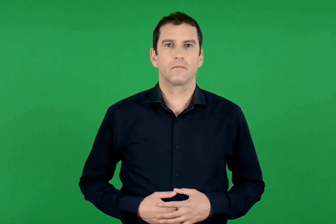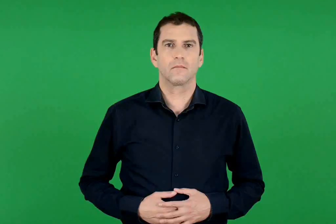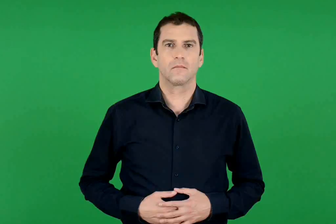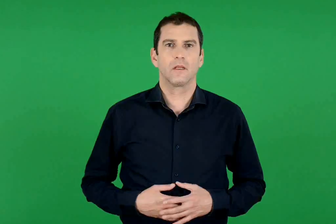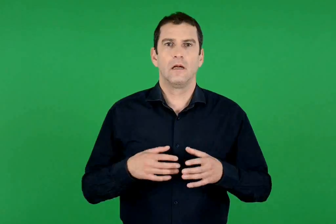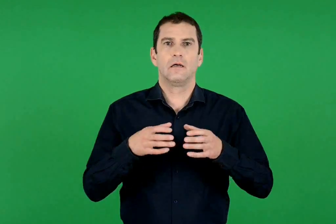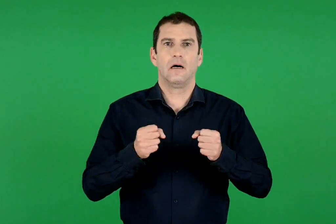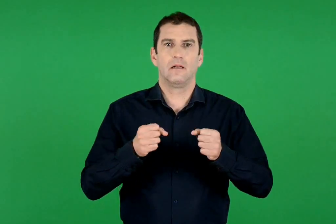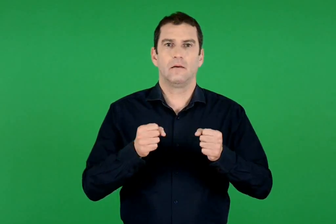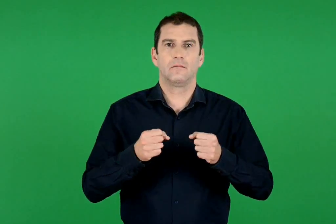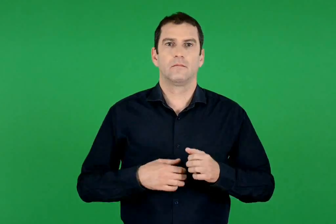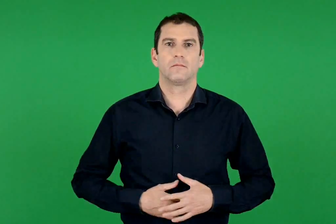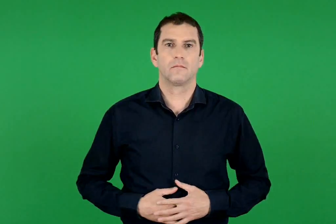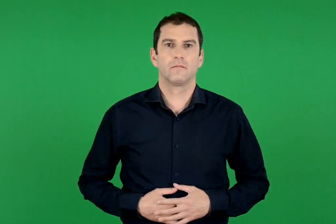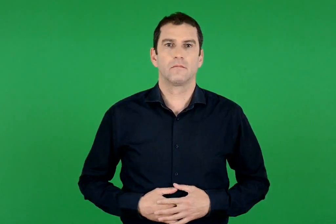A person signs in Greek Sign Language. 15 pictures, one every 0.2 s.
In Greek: γάλα
